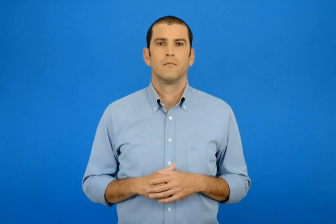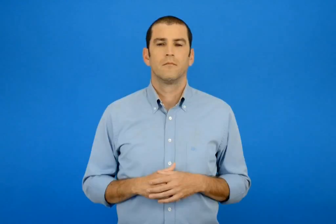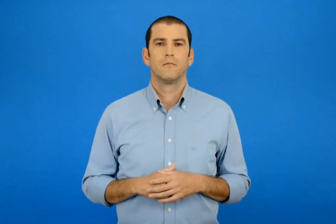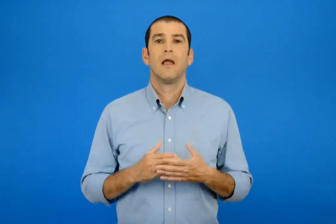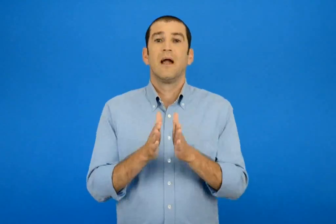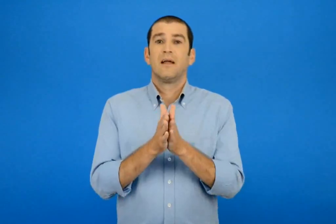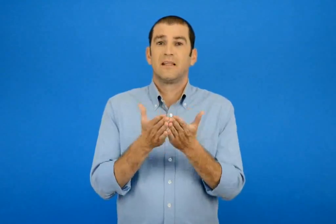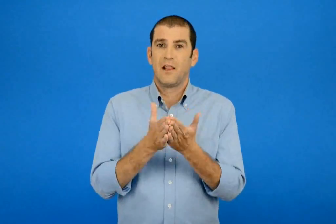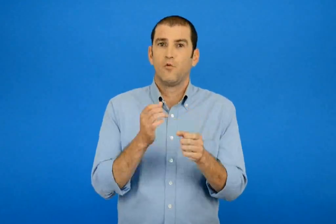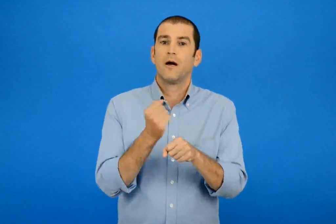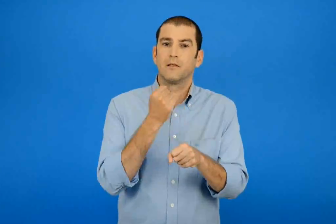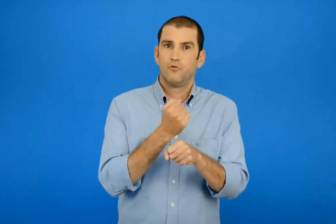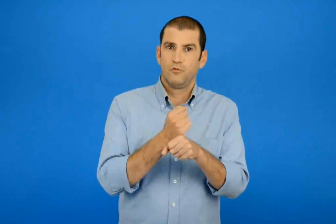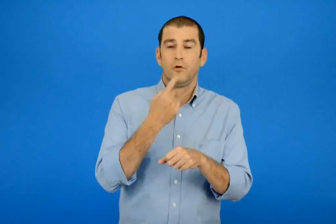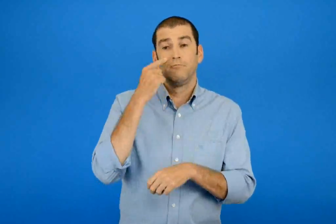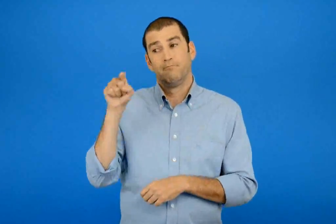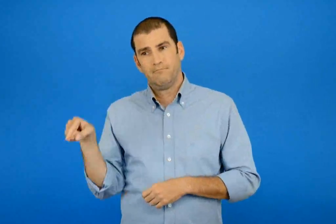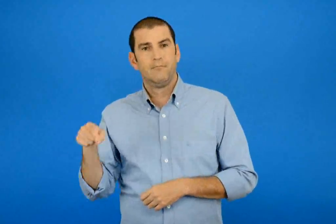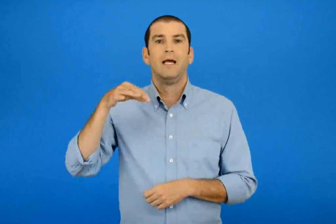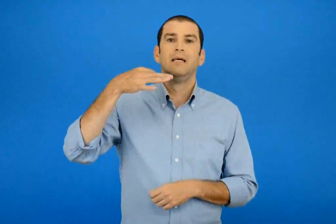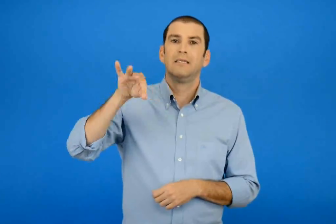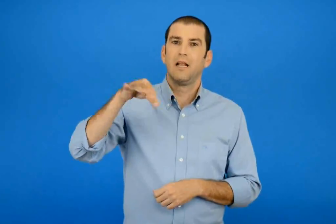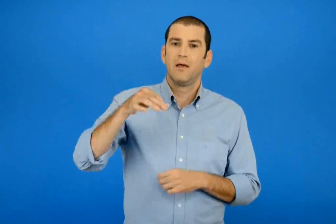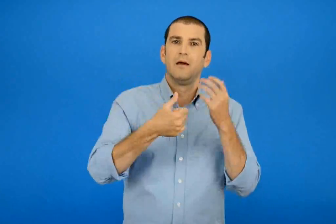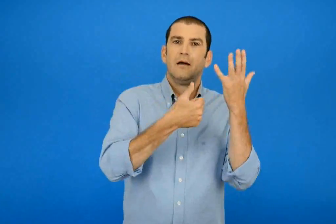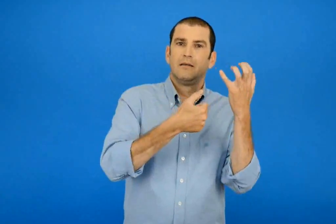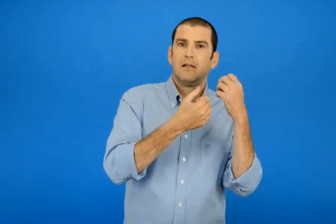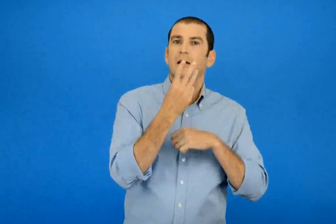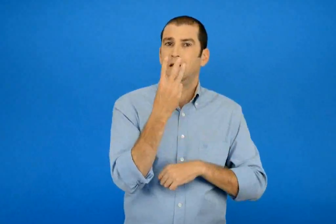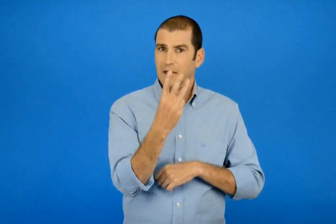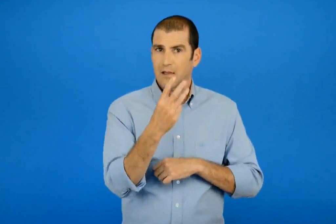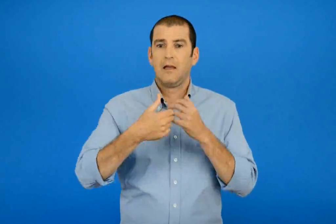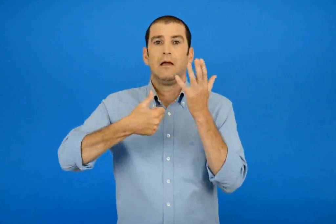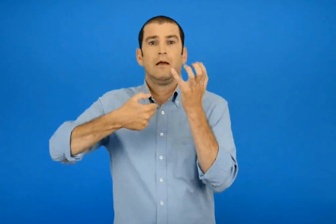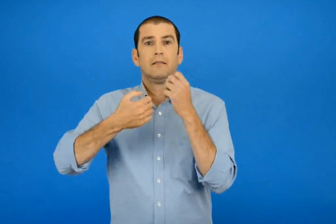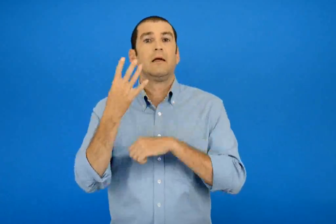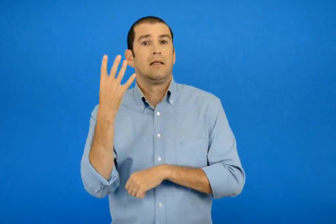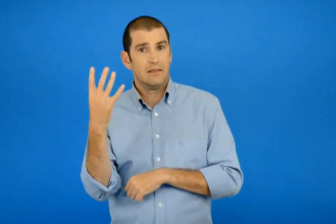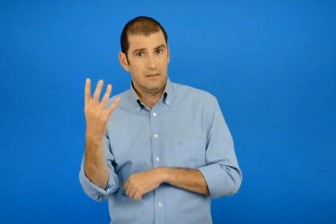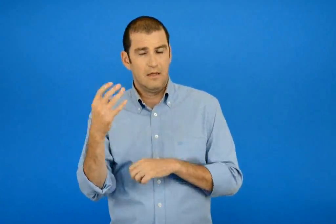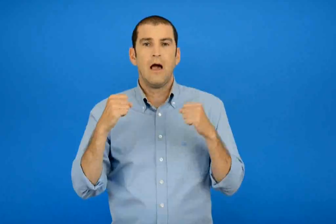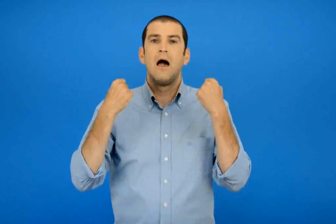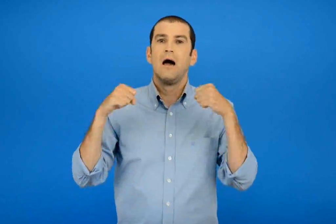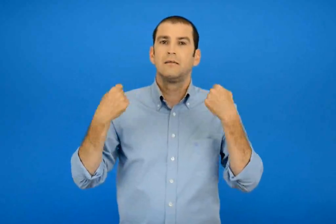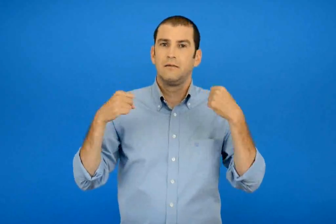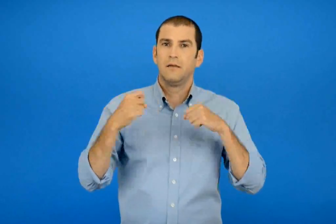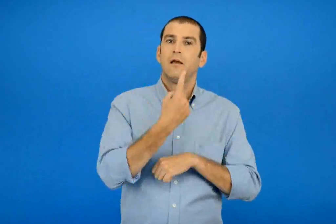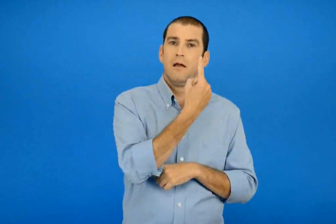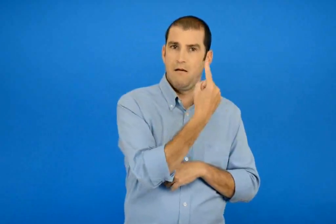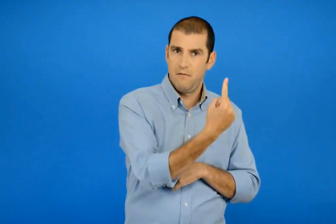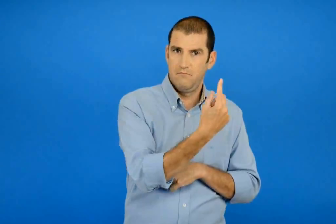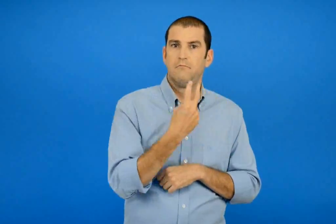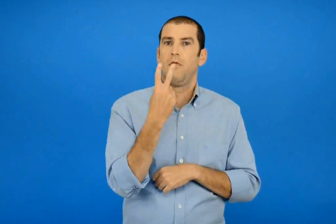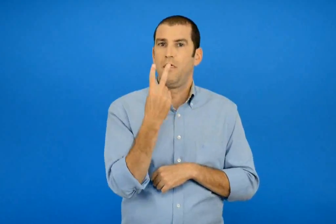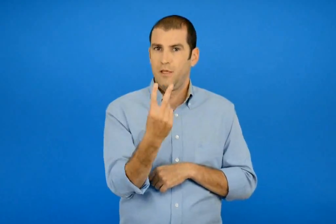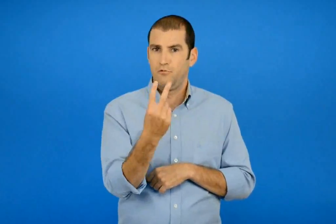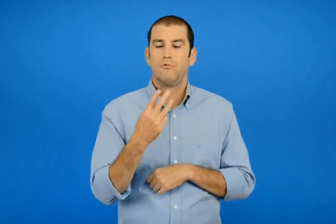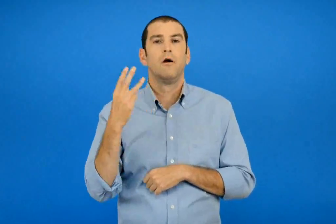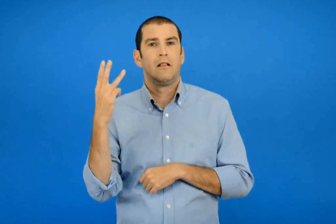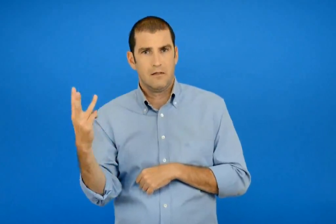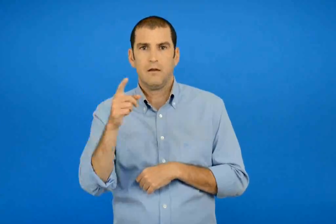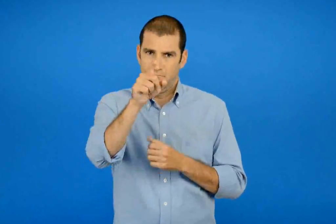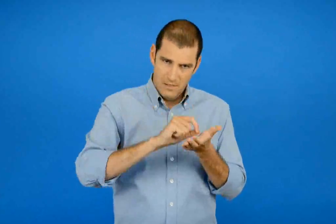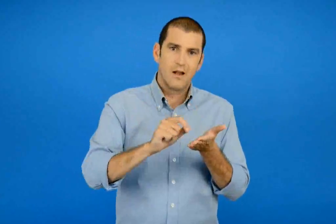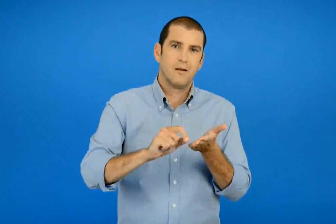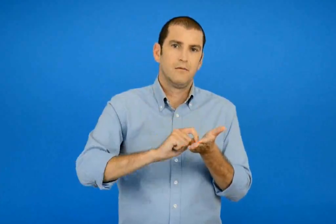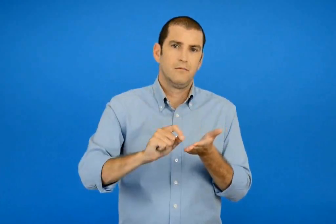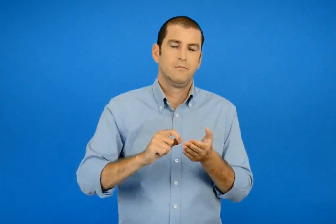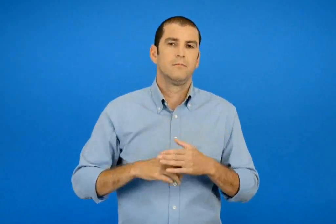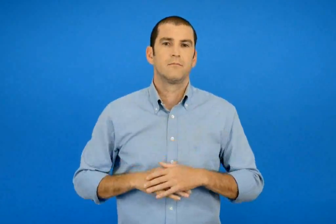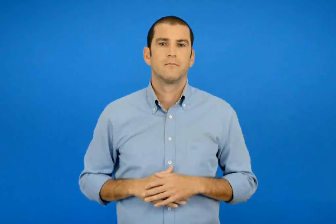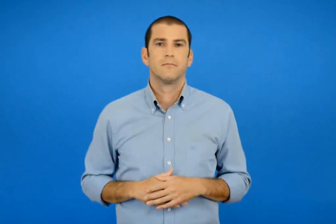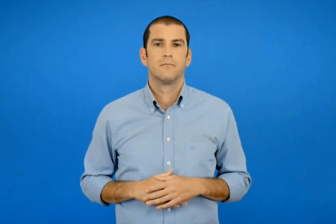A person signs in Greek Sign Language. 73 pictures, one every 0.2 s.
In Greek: πήγαινε στο τετράδιο εργασιών στις σελίδες 63 και 64 και κάνε τις ασκήσεις 1 2 και 3
